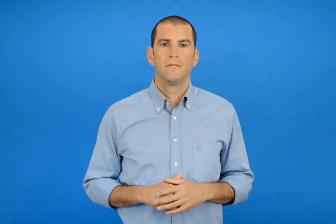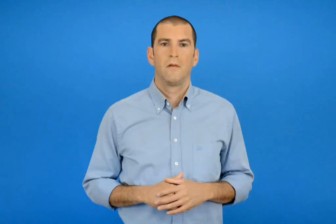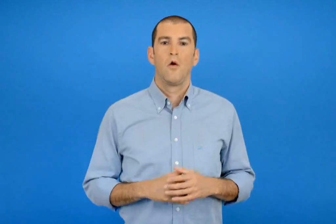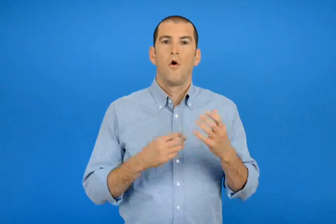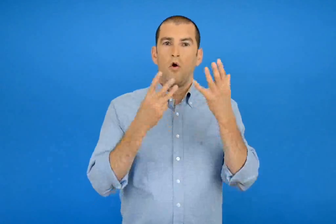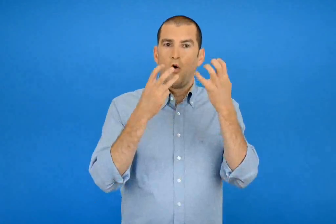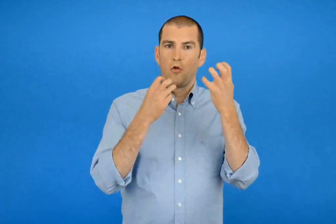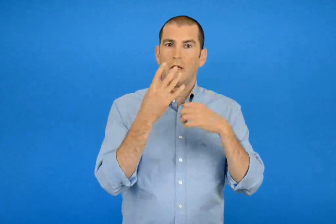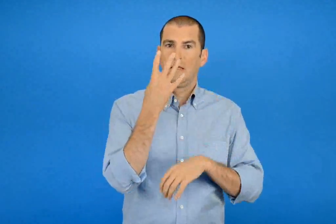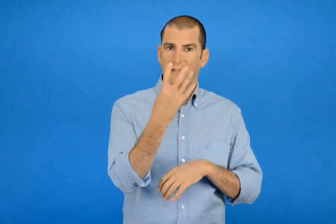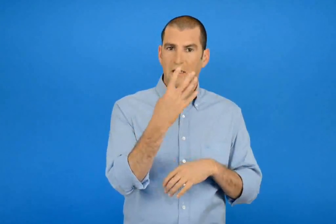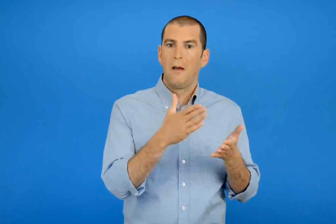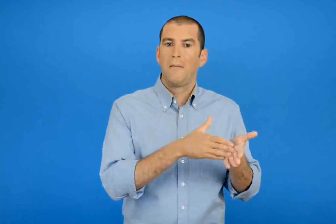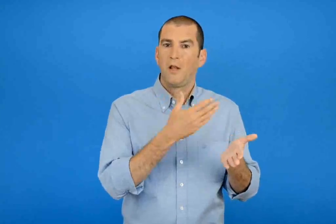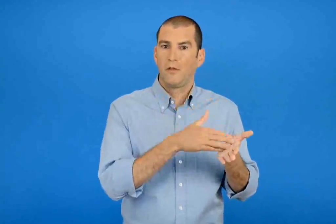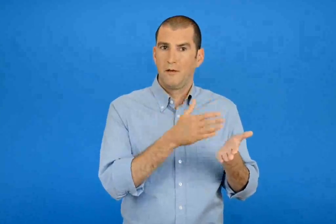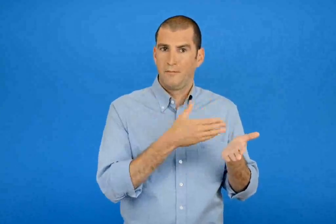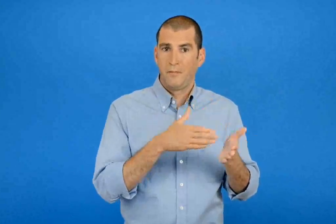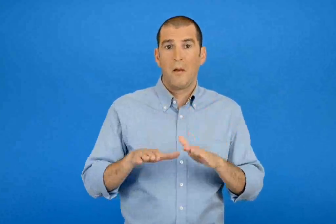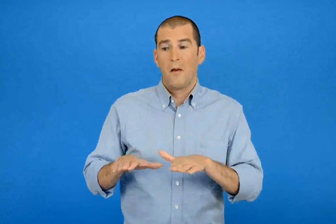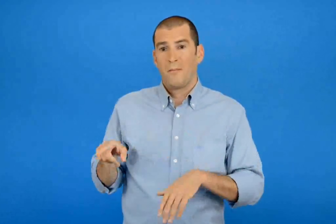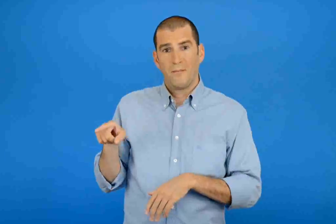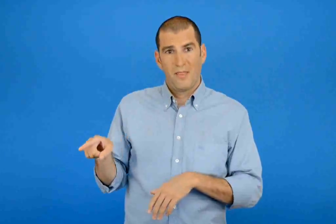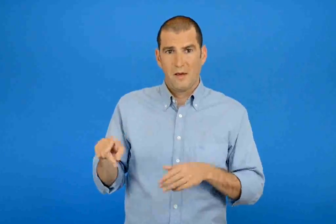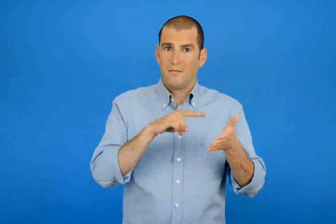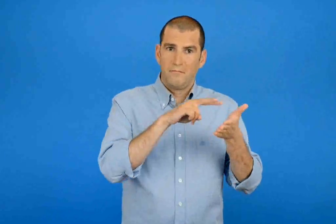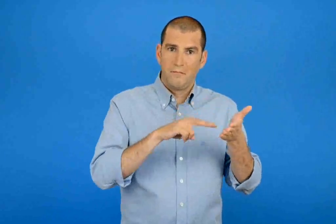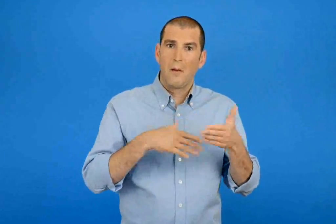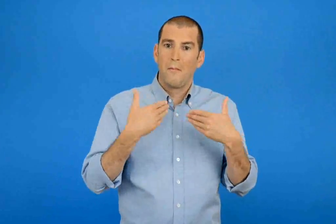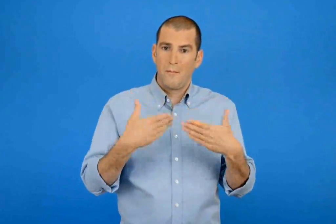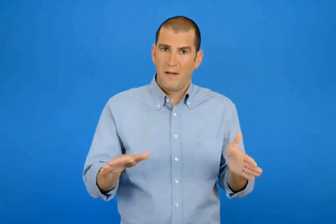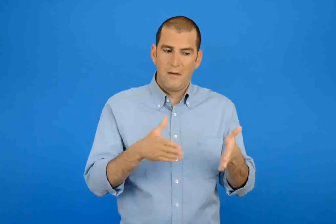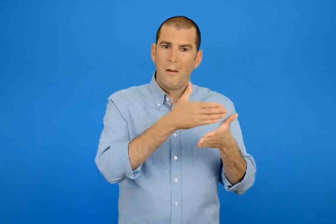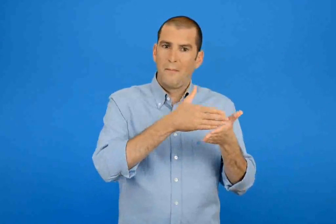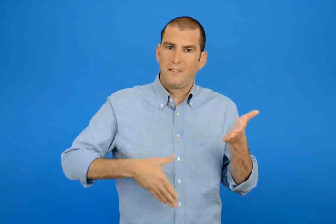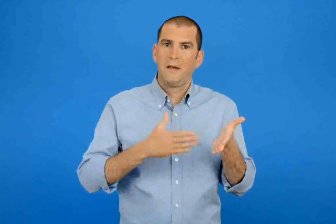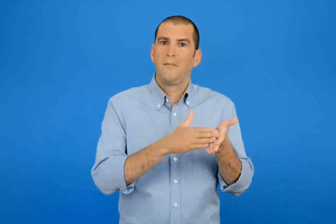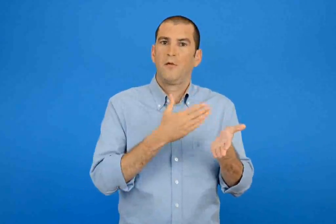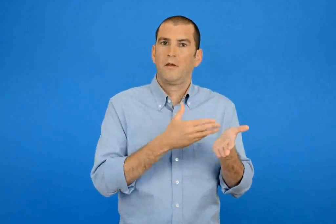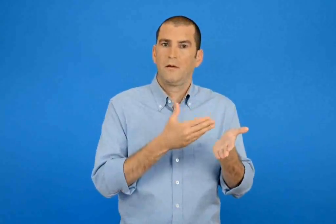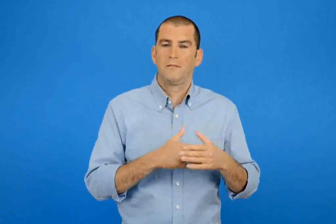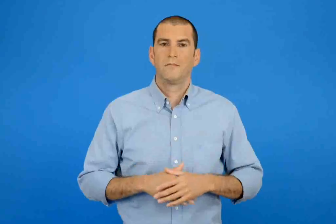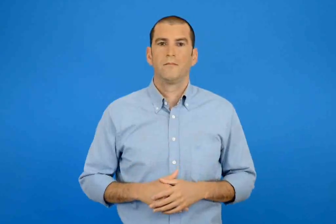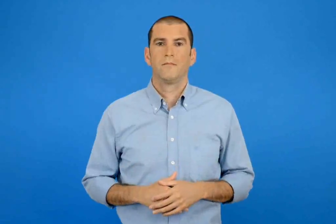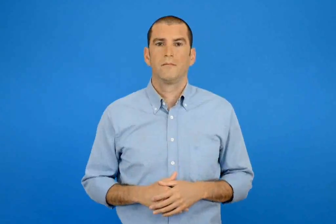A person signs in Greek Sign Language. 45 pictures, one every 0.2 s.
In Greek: από τα 84 περιοδικά τα παιδιά διάβασαν τα μισά περιοδικά
